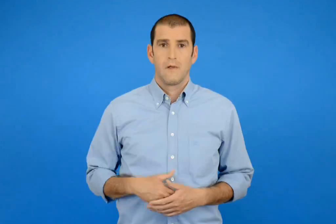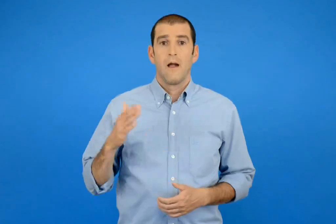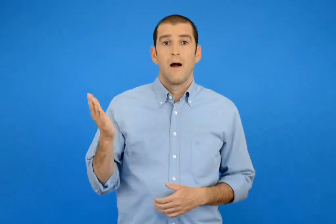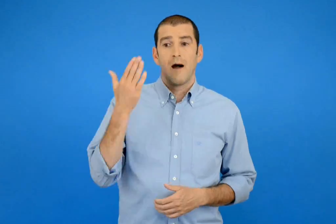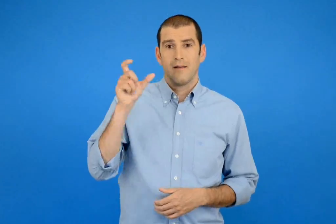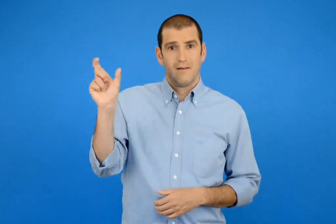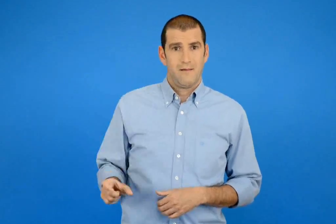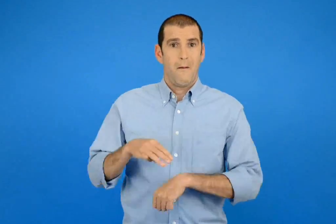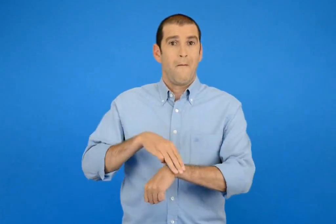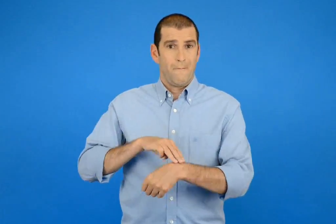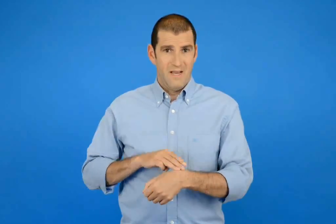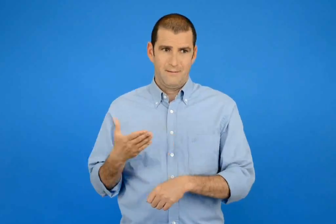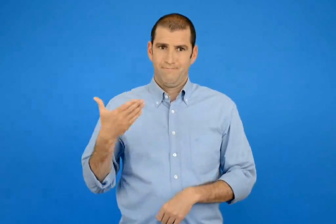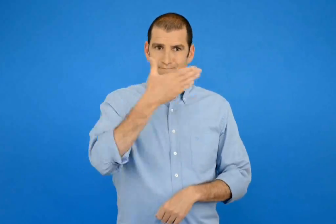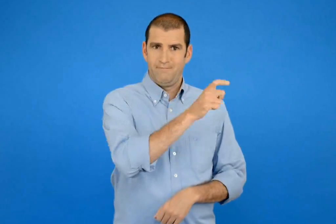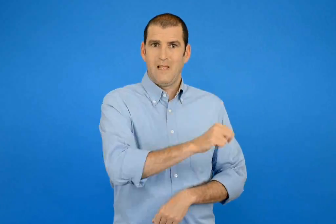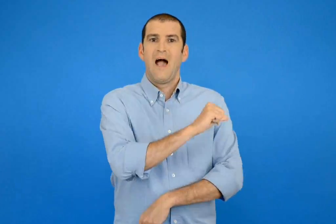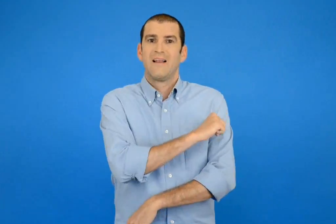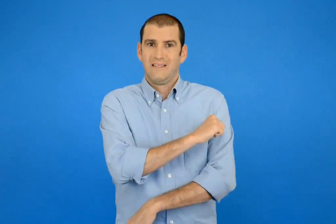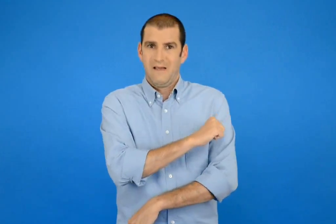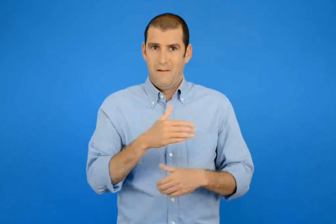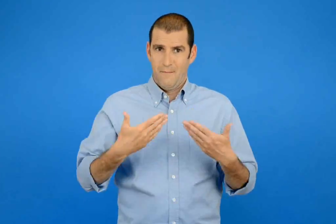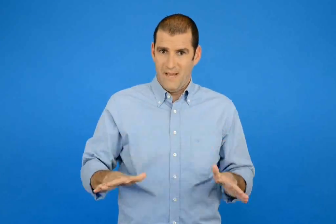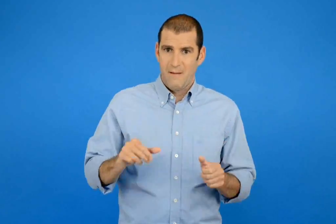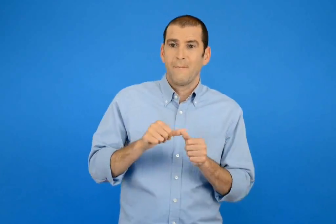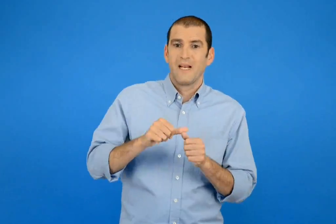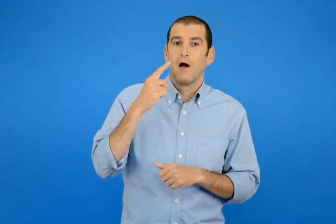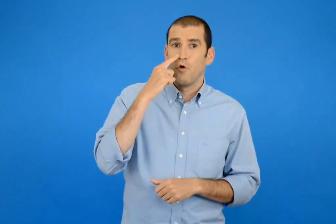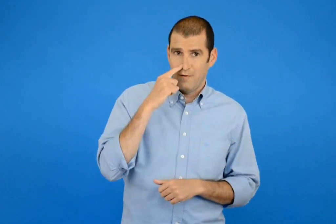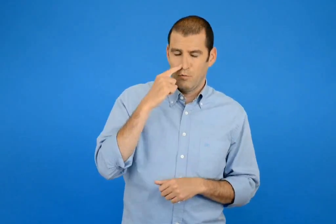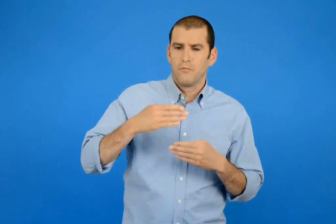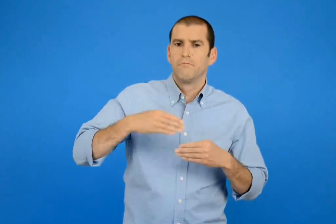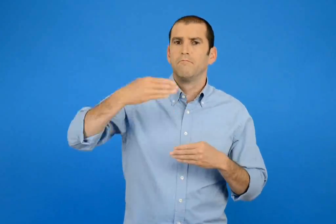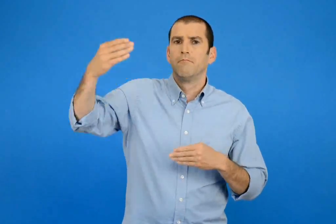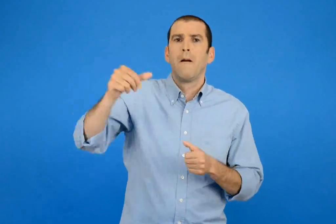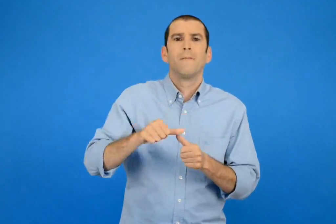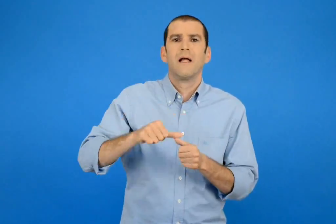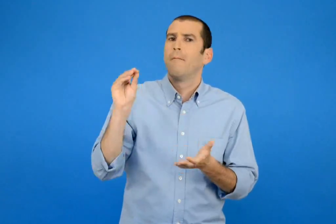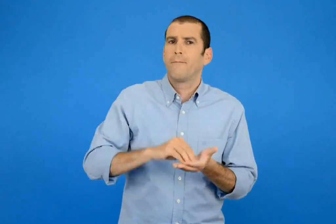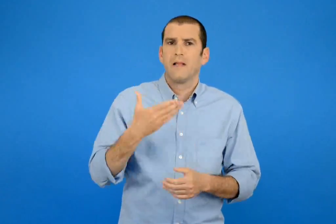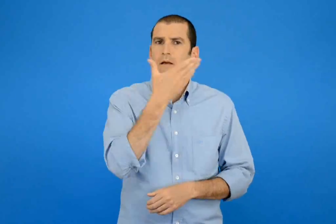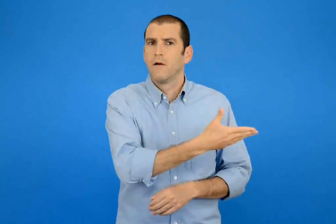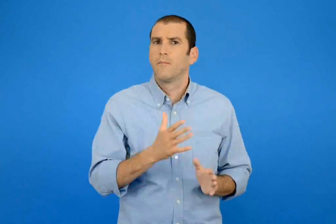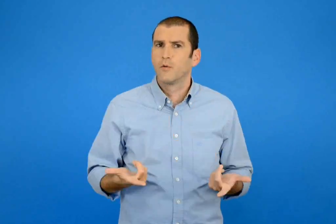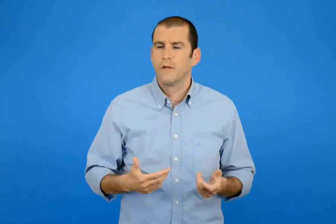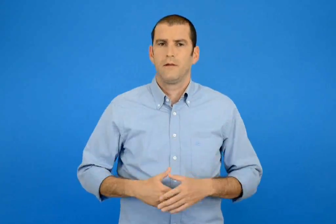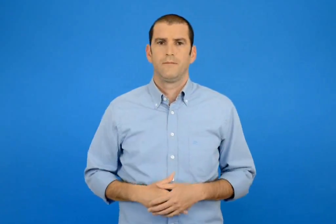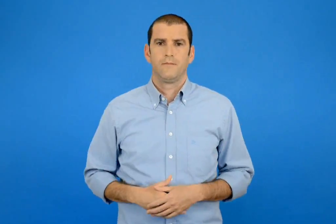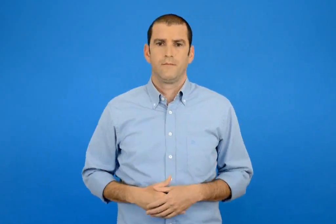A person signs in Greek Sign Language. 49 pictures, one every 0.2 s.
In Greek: αν πήγε στην κυριά αναστασία το νοέμβριο ποιό μηνά πρέπει να ξαναπάει ;
